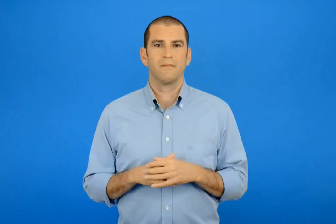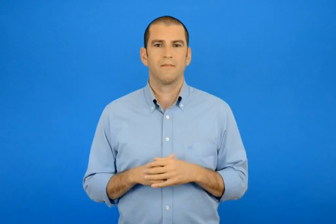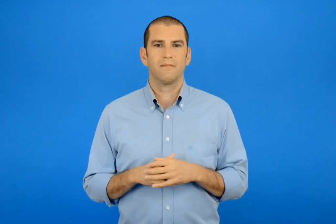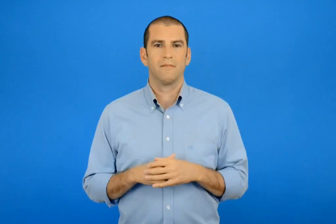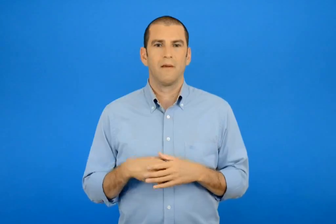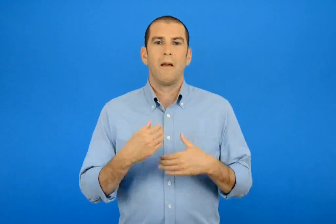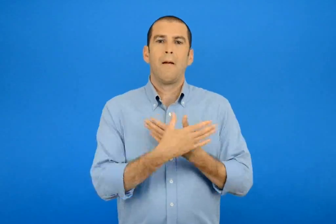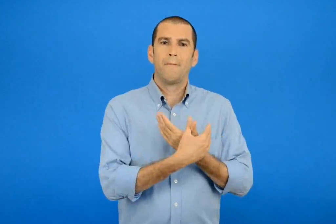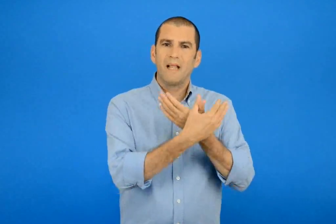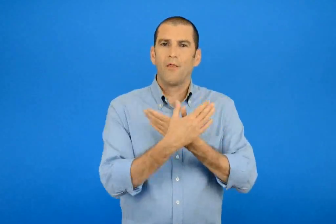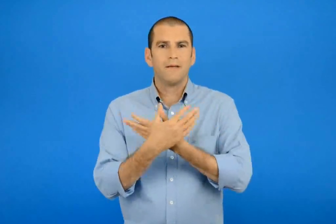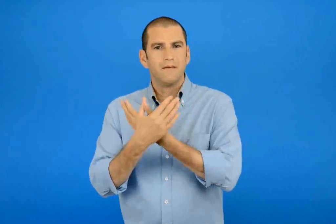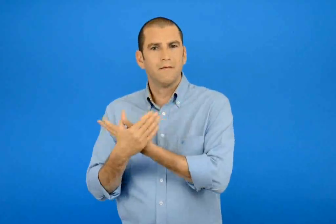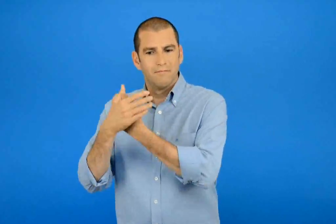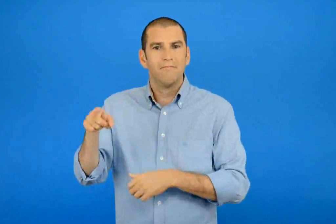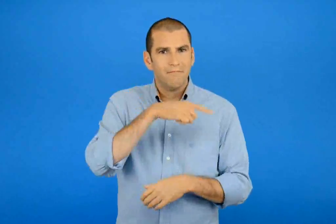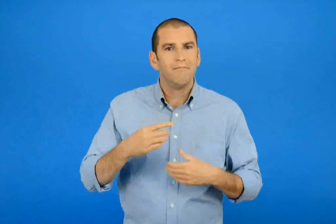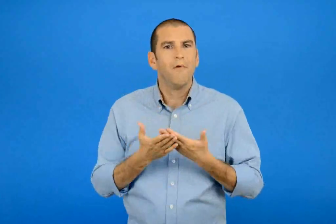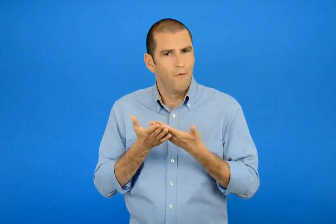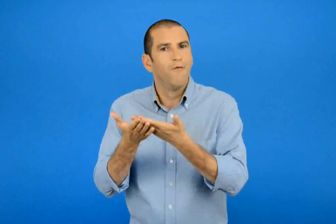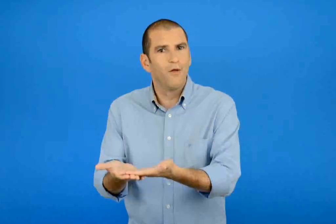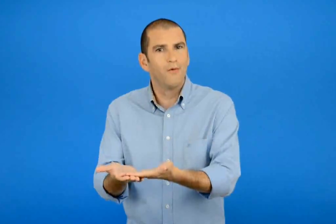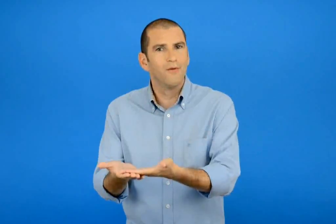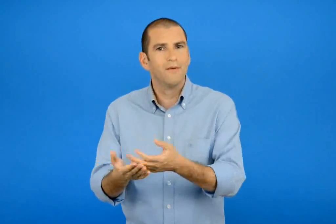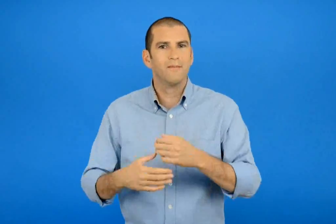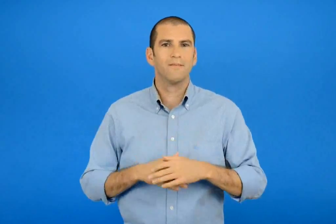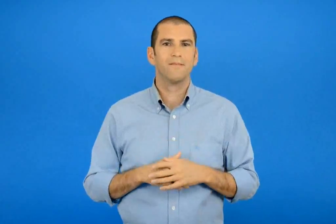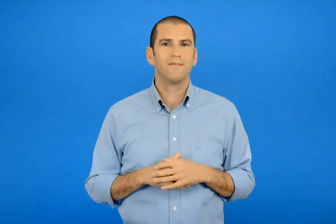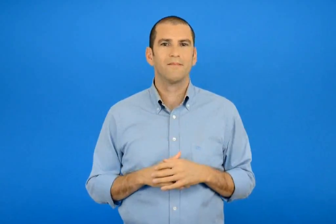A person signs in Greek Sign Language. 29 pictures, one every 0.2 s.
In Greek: οι πεταλούδες βοηθούν
